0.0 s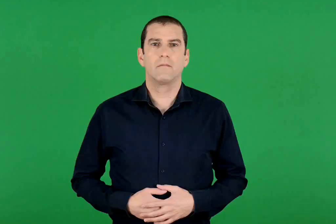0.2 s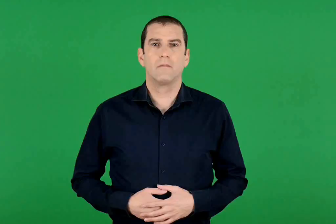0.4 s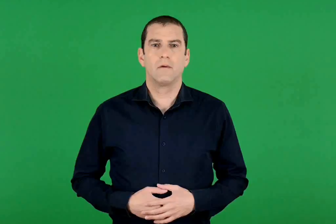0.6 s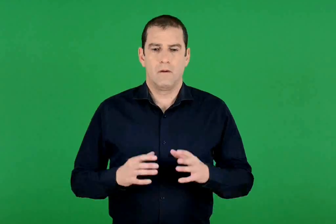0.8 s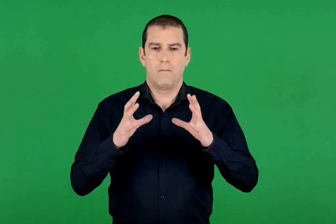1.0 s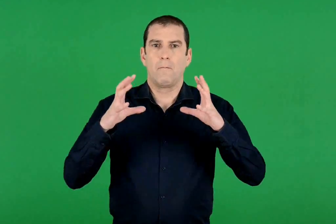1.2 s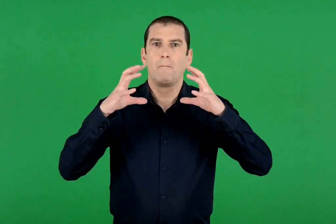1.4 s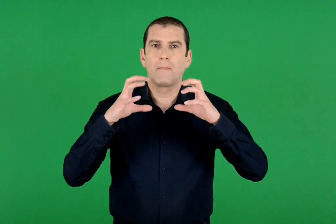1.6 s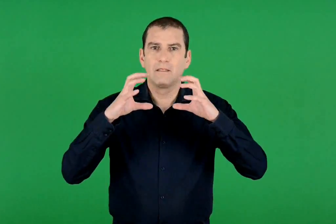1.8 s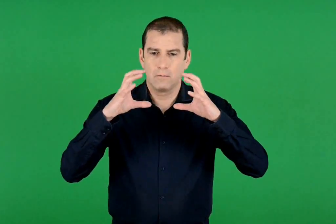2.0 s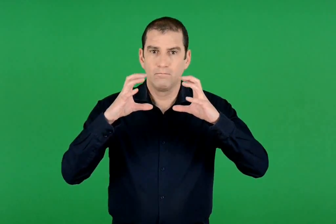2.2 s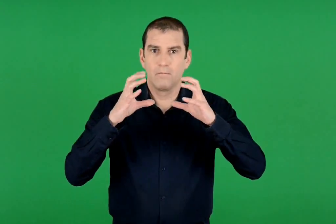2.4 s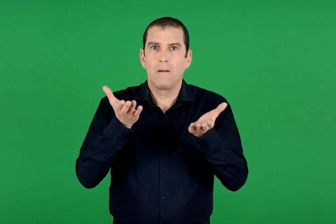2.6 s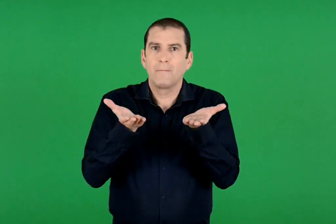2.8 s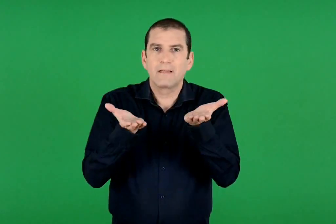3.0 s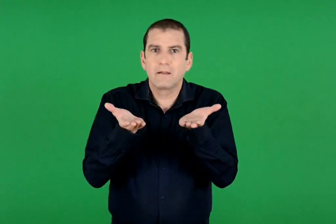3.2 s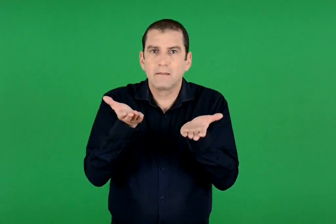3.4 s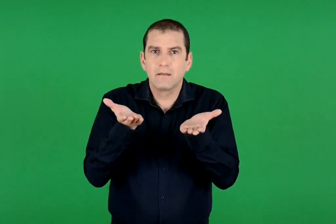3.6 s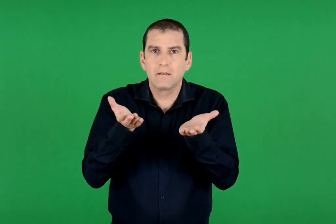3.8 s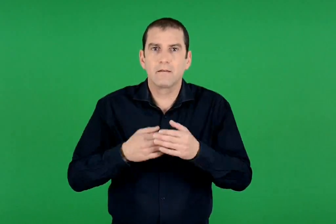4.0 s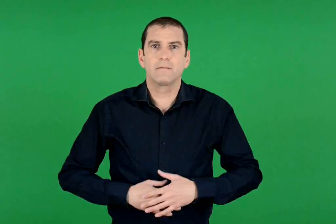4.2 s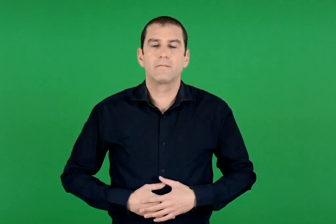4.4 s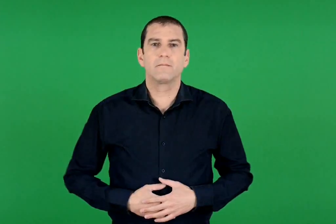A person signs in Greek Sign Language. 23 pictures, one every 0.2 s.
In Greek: μέτρηση μάζας
